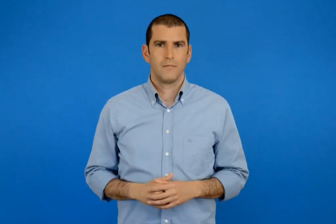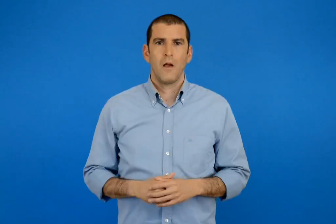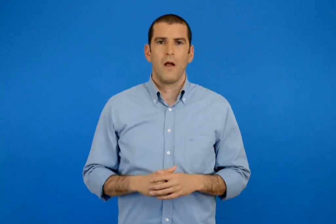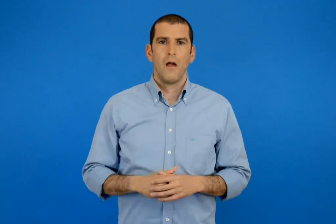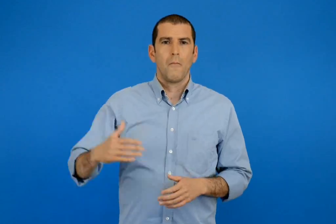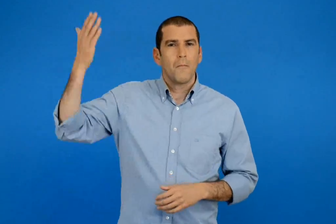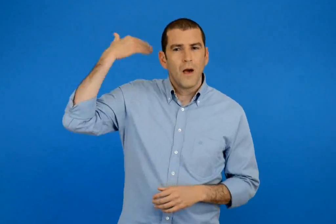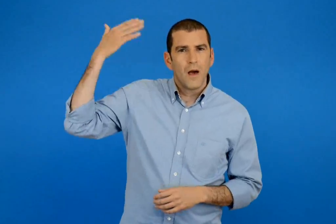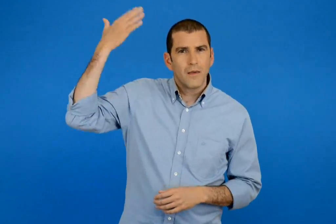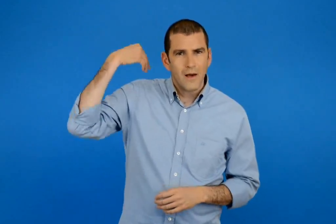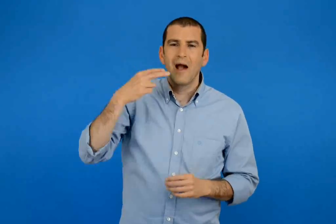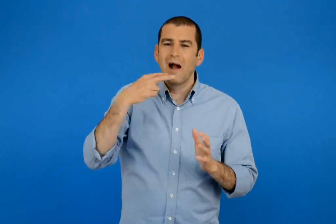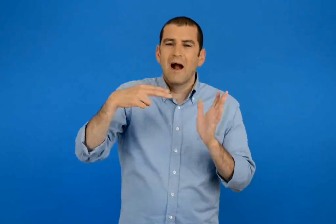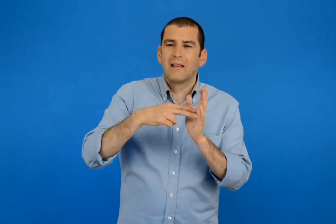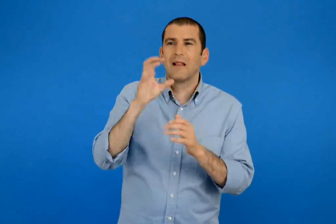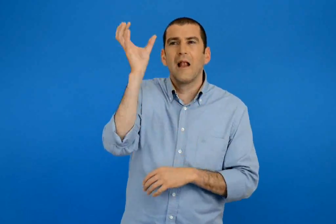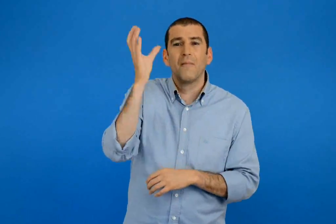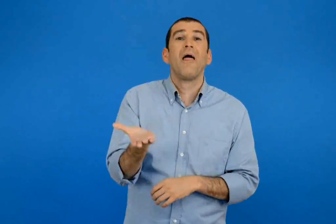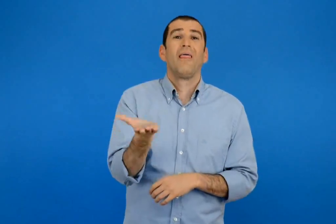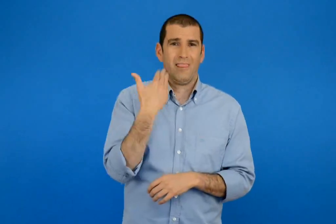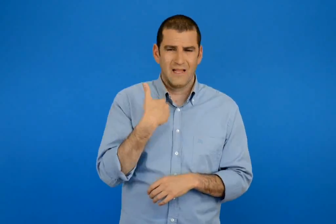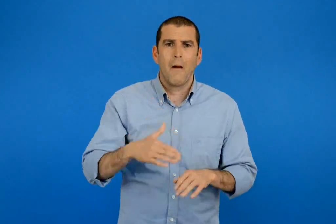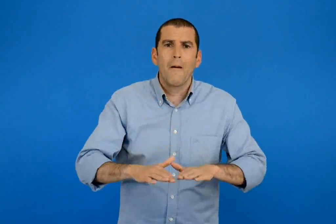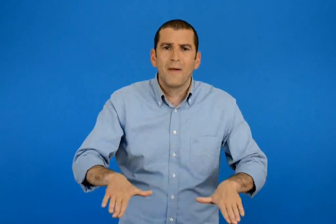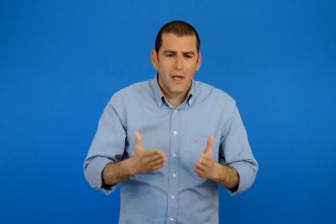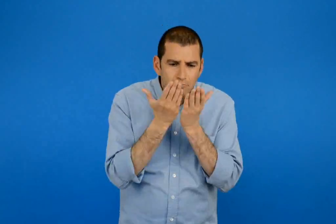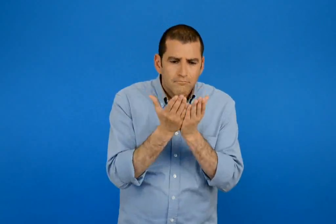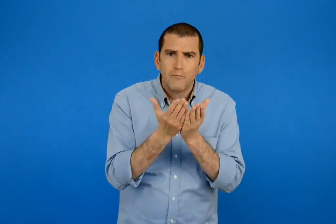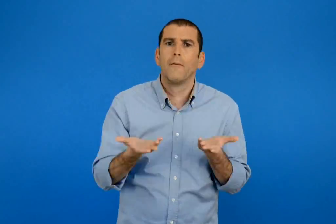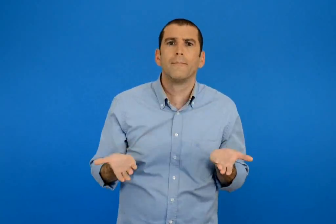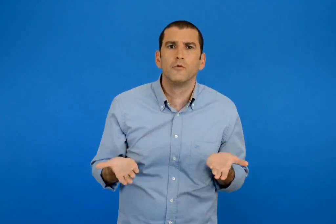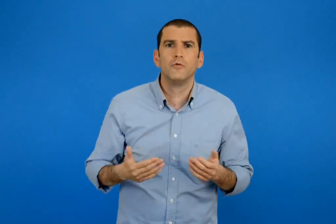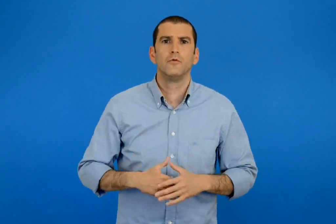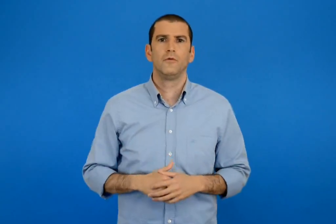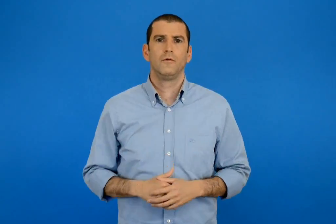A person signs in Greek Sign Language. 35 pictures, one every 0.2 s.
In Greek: πως διάβαζαν τα παιδιά όταν δεν υπήρχαν ηλεκτρικές λάμπες ;
